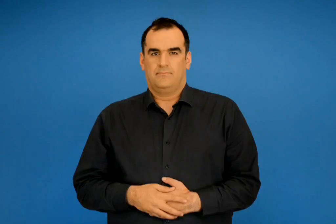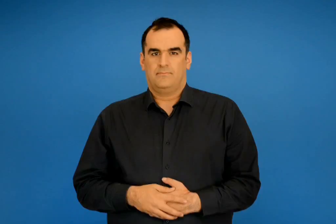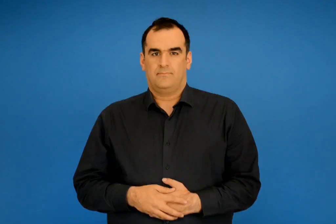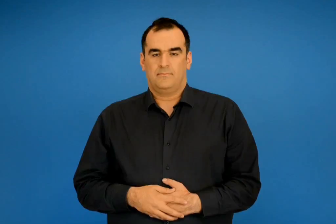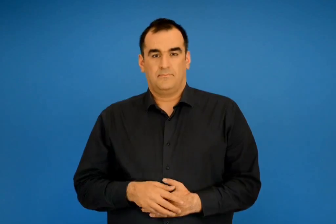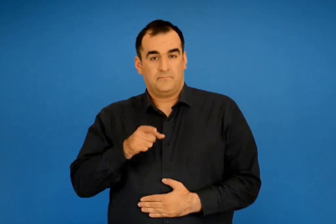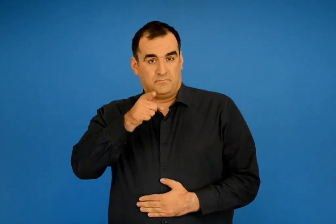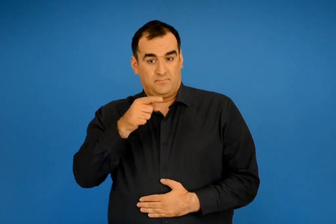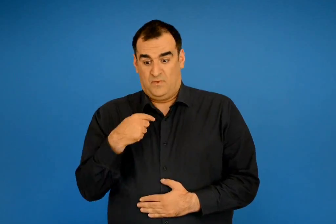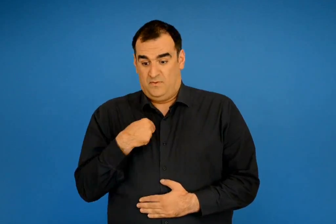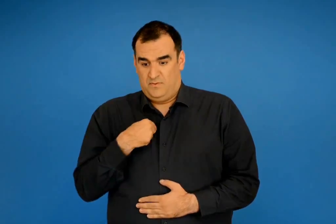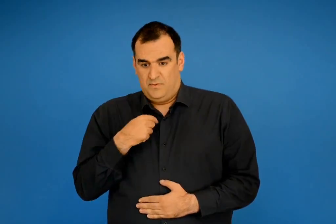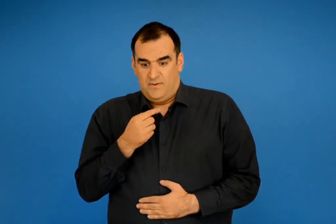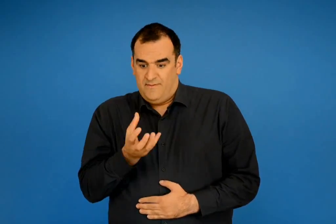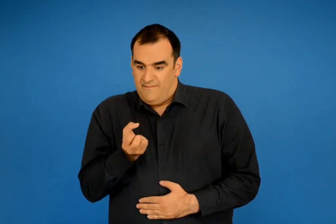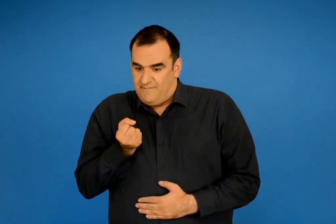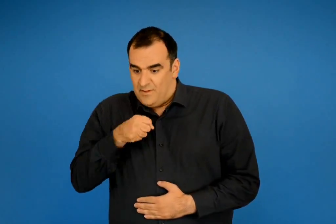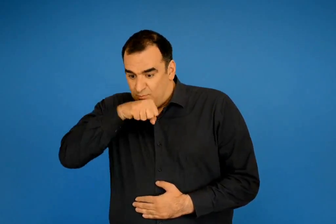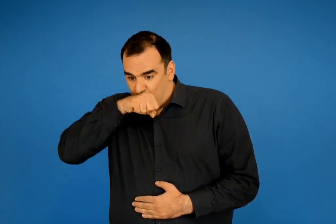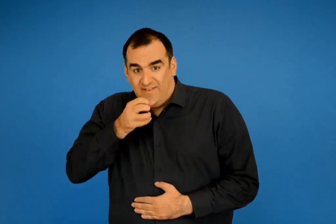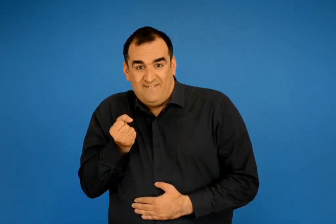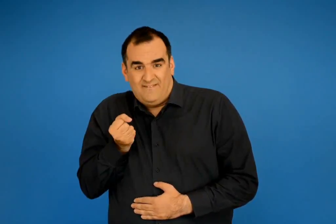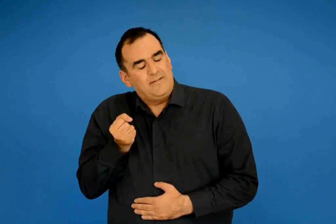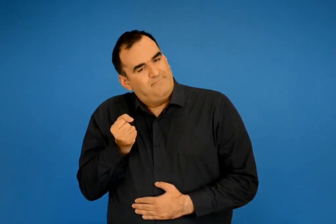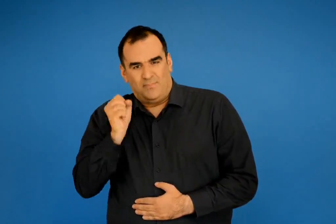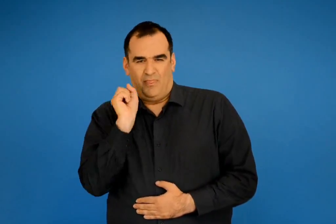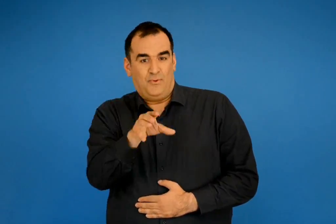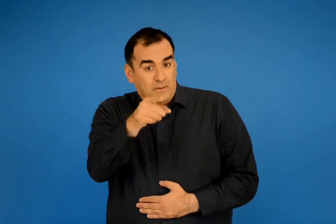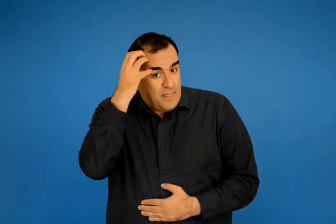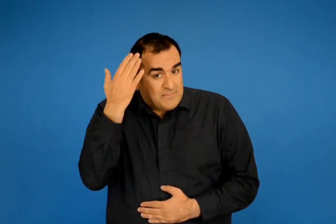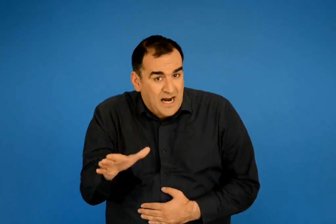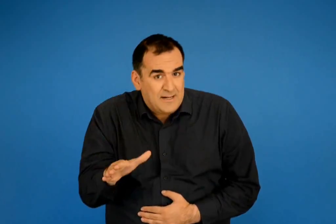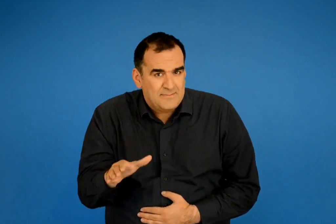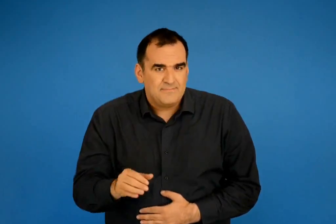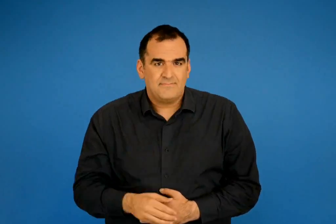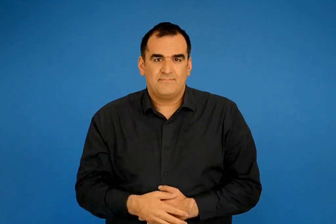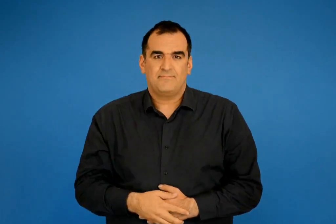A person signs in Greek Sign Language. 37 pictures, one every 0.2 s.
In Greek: θυμάσαι να έχεις δώσει κι εσύ κάτι σε κάποιον άλλο αντί να το κρατήσεις για τον εαυτό σου ;
